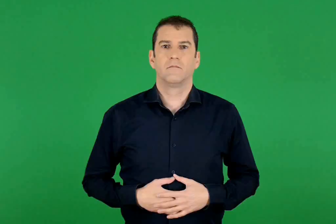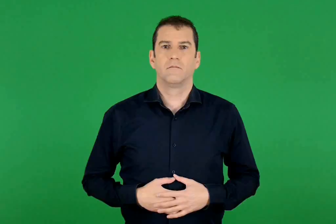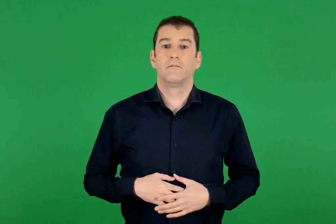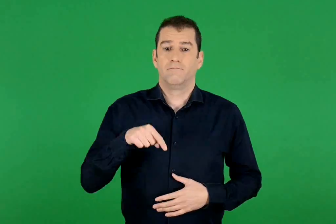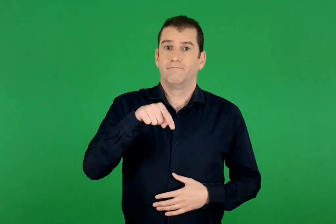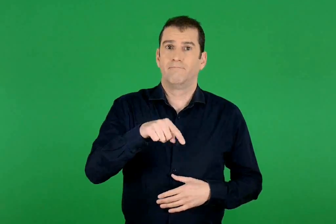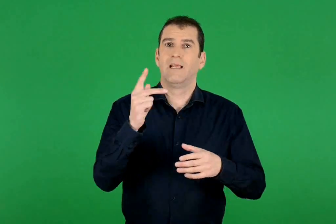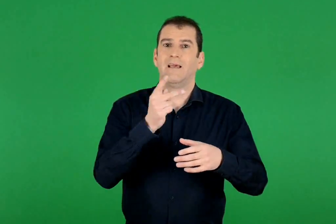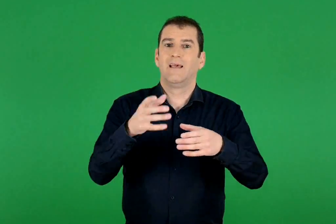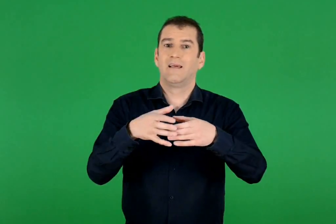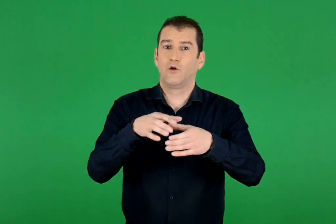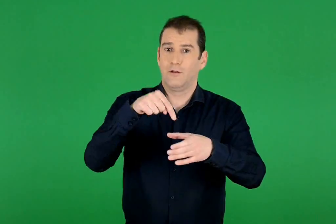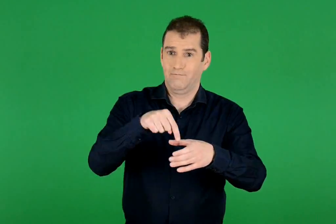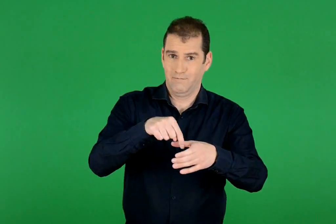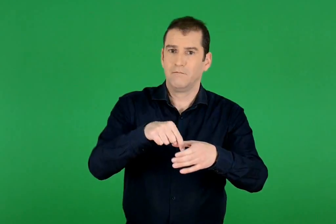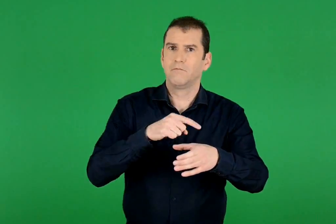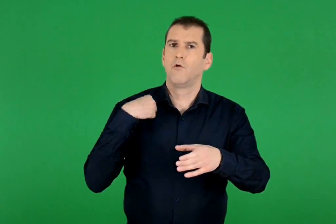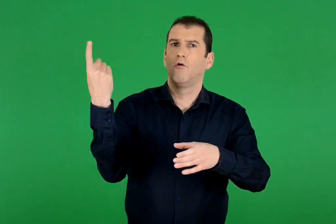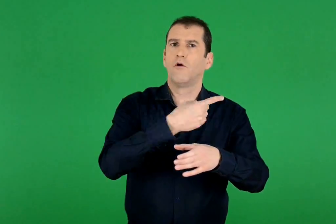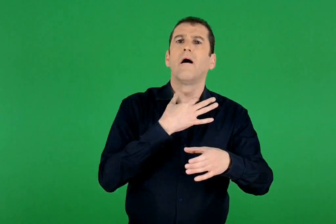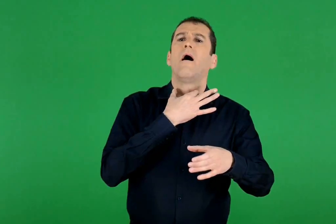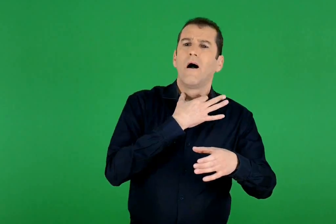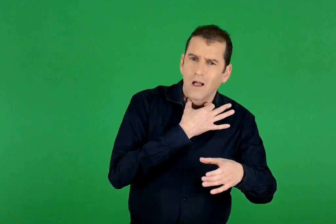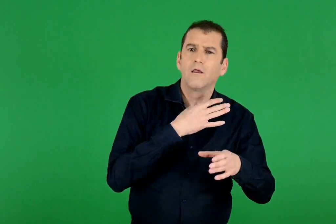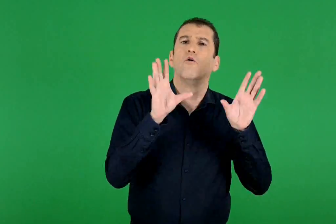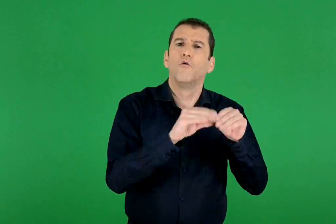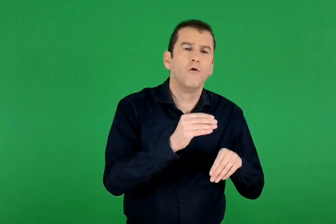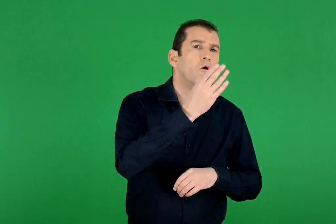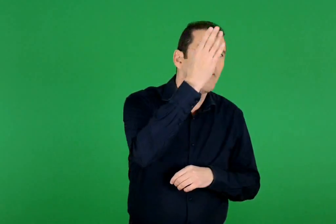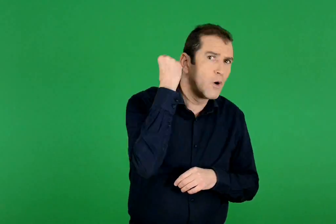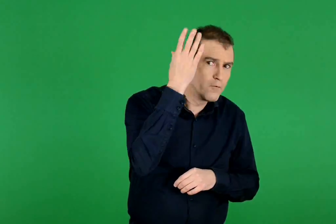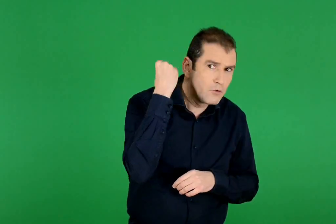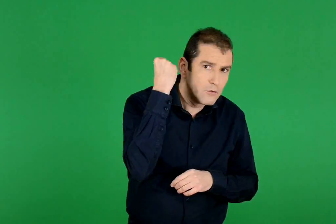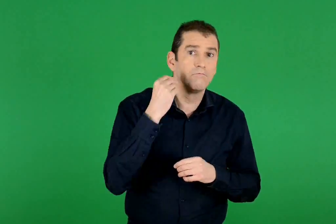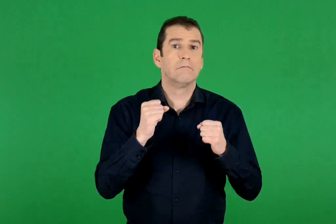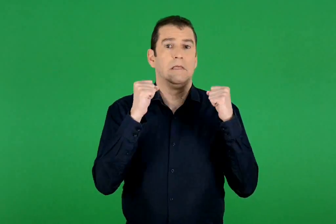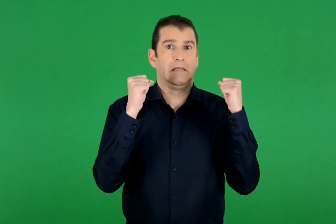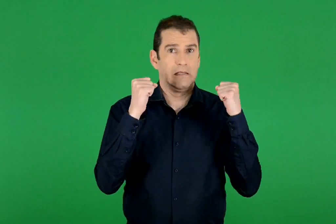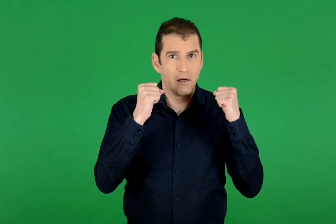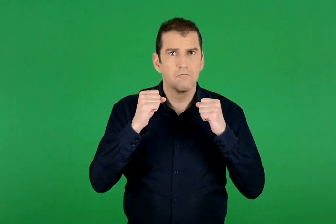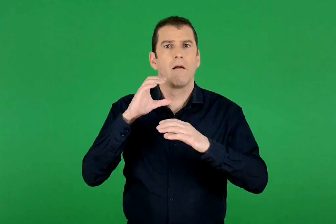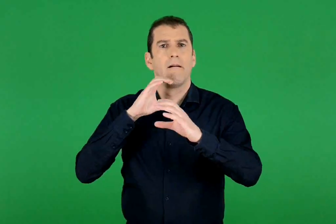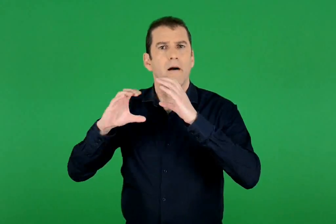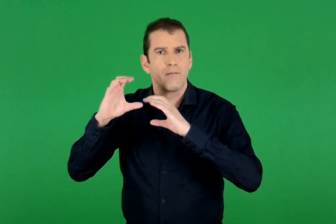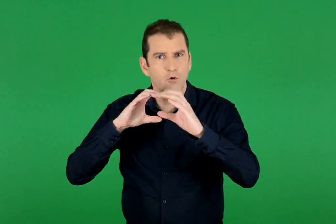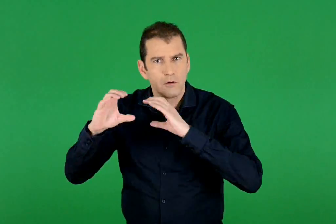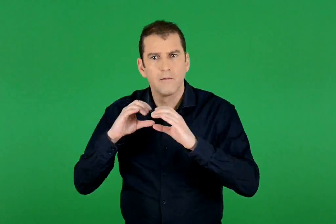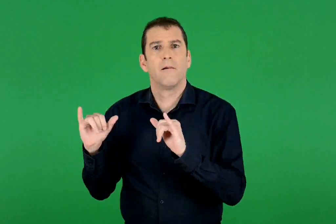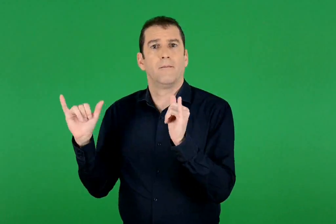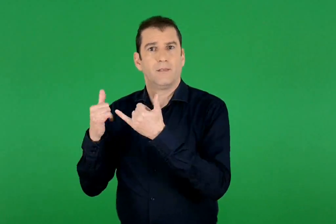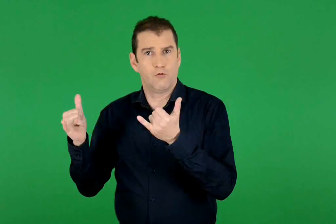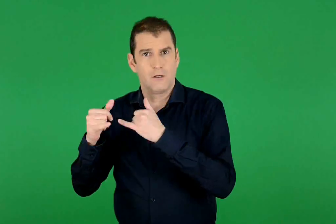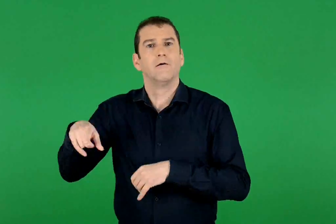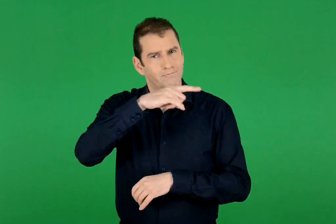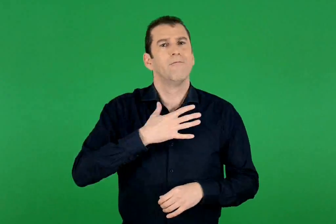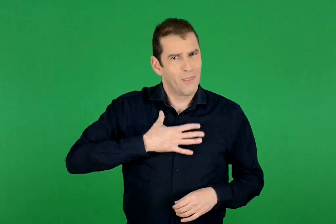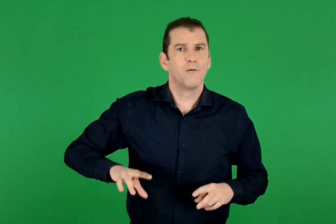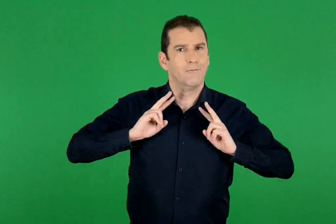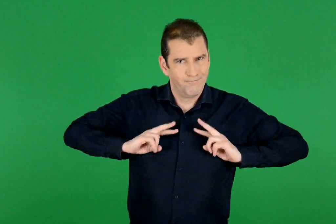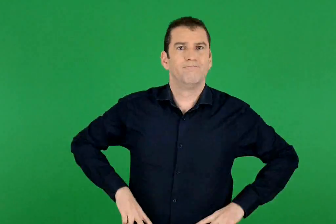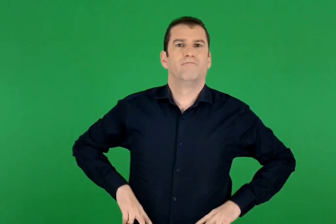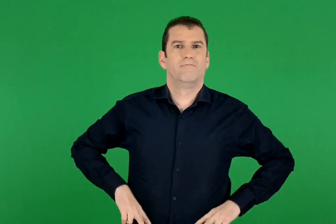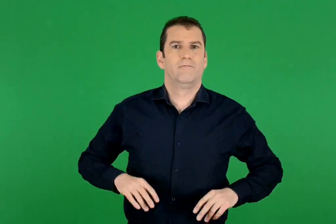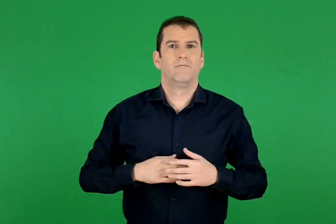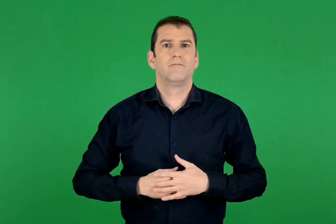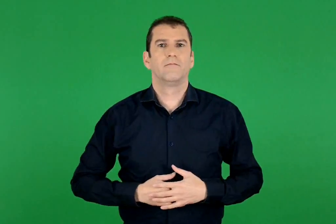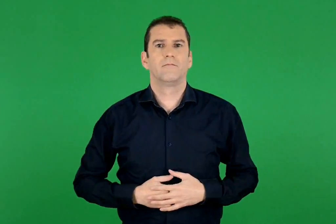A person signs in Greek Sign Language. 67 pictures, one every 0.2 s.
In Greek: μέσα στην κοινότητα ικανοποιούμε τις ανάγκες μας για μόρφωση , υγεία , επικοινωνία , ψυχαγωγία
